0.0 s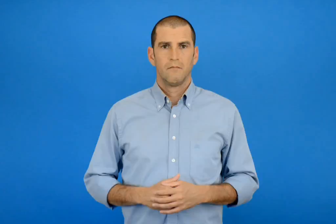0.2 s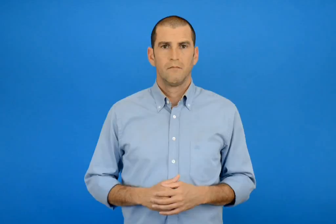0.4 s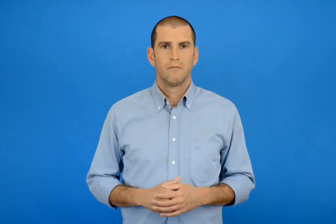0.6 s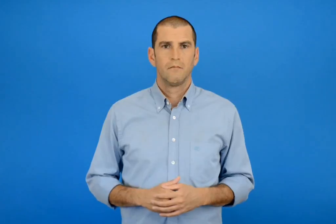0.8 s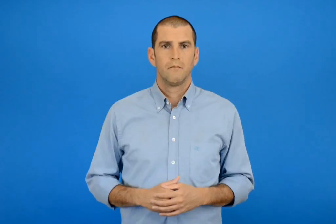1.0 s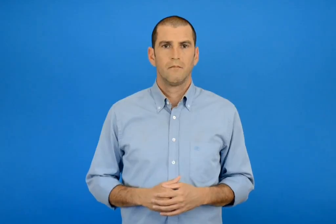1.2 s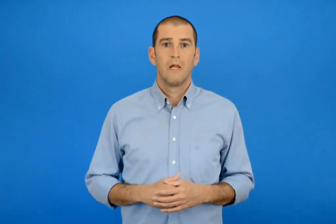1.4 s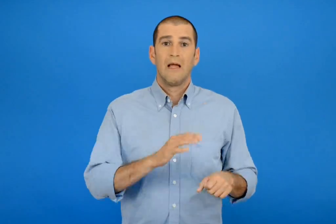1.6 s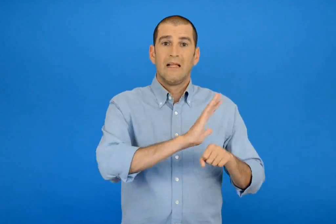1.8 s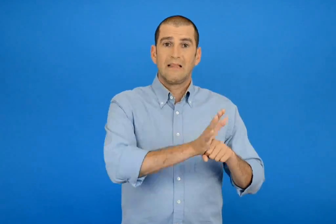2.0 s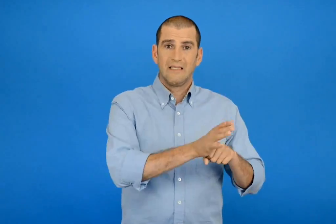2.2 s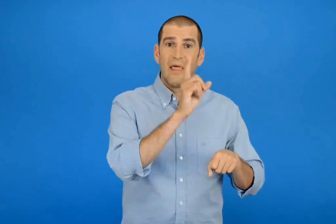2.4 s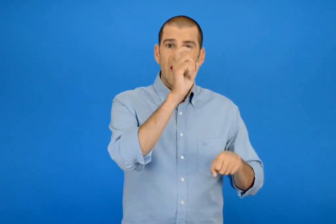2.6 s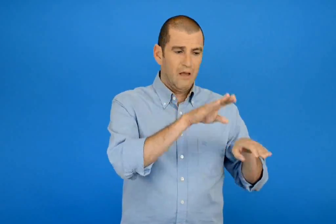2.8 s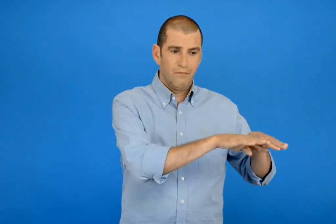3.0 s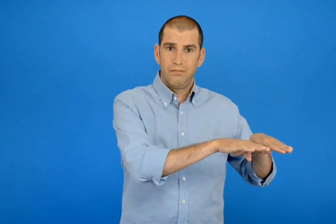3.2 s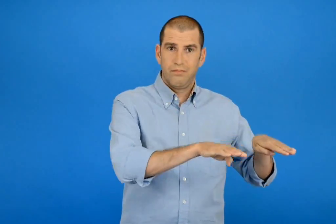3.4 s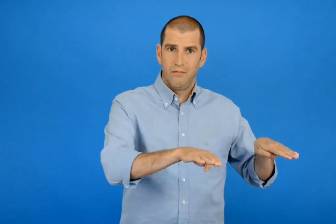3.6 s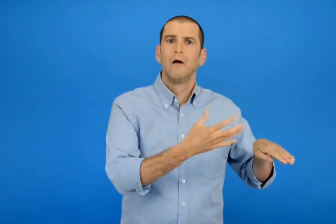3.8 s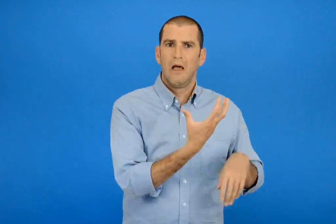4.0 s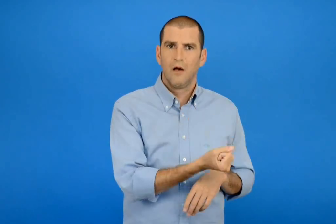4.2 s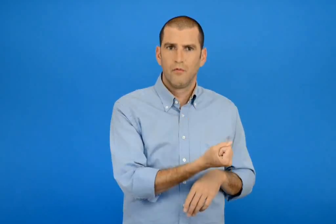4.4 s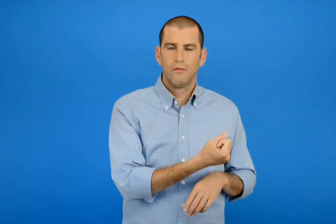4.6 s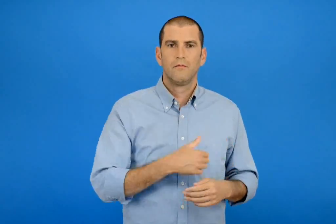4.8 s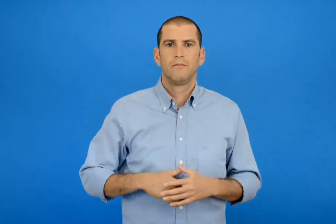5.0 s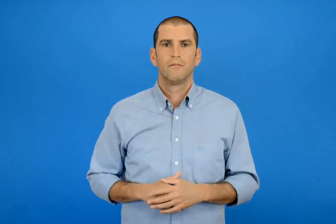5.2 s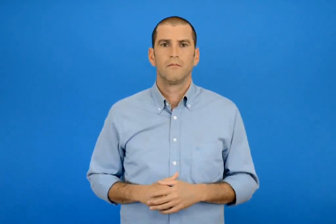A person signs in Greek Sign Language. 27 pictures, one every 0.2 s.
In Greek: τα 10 ταξί έχουν
